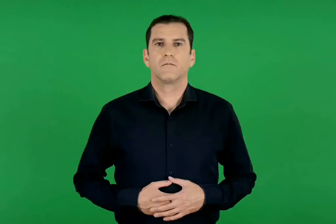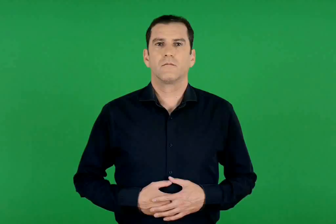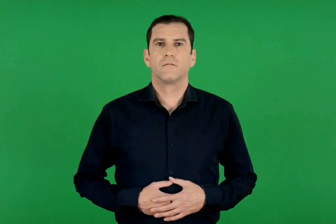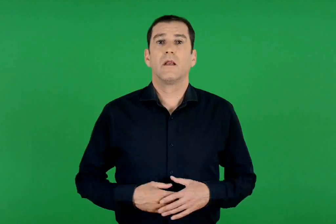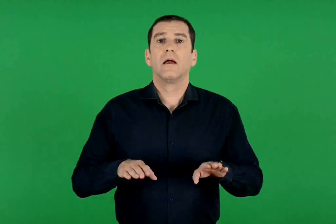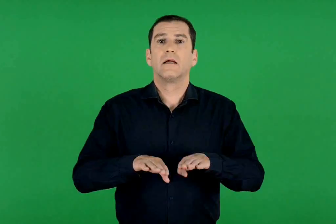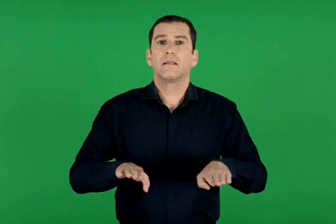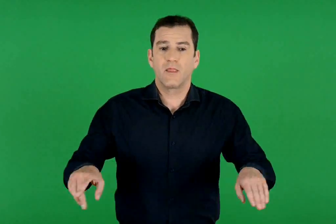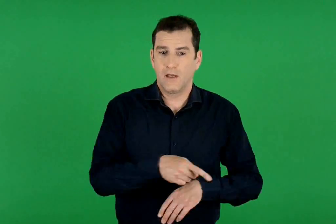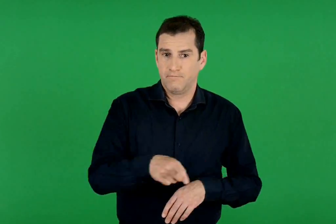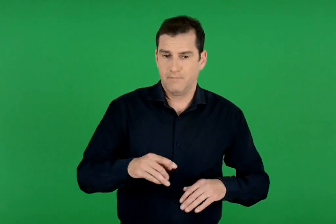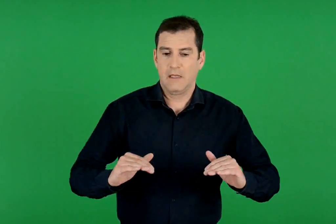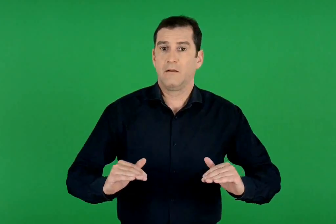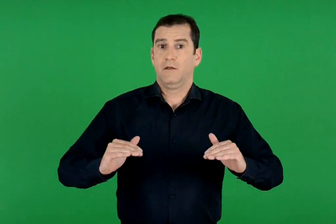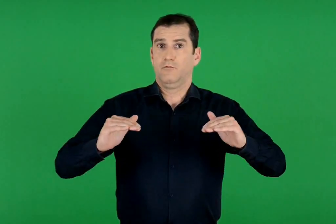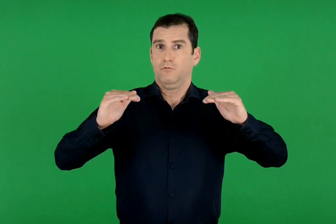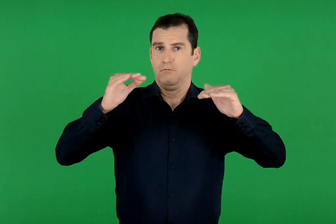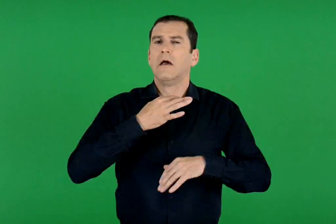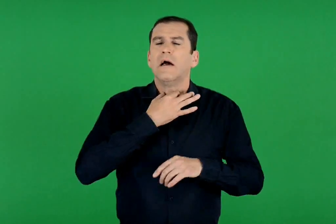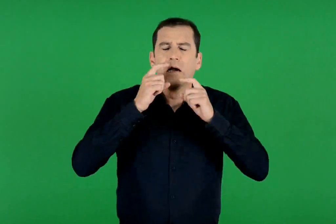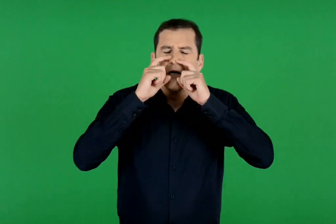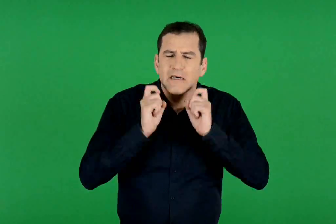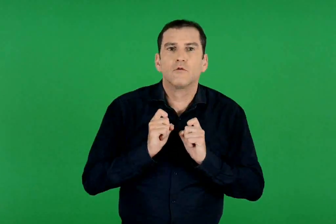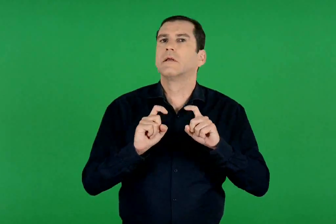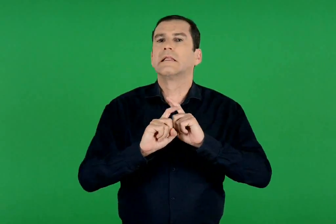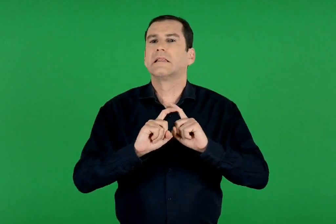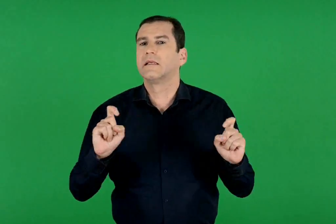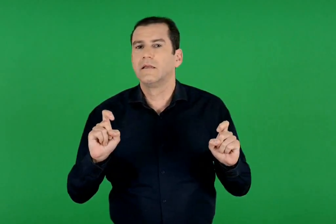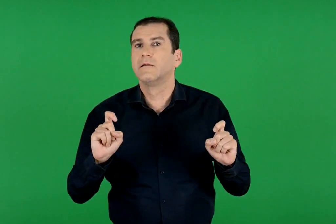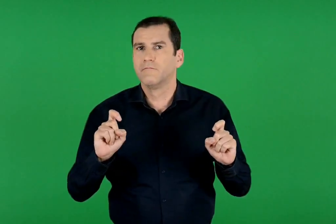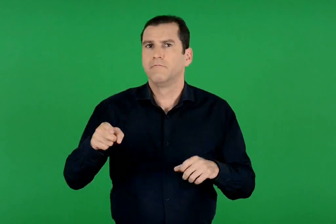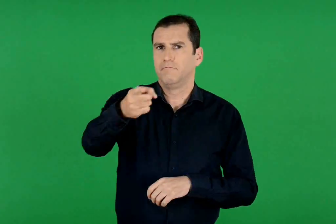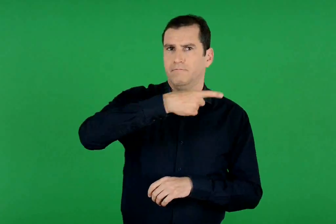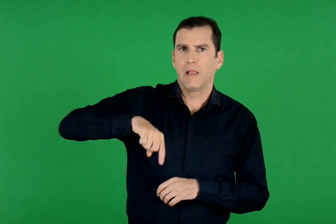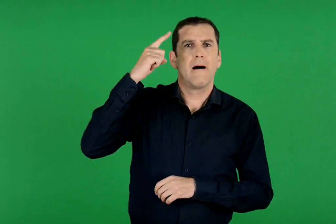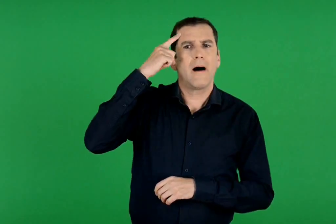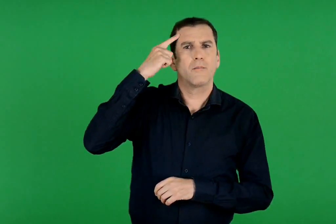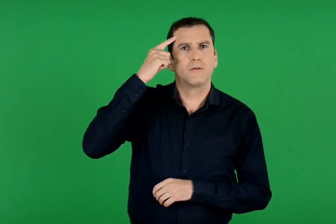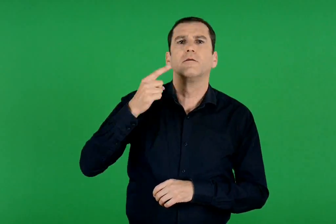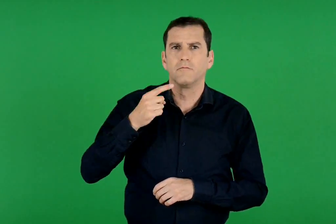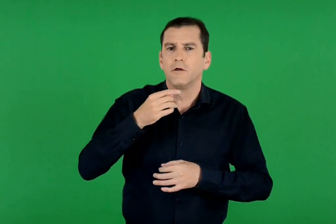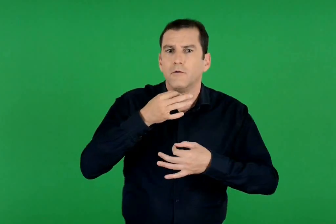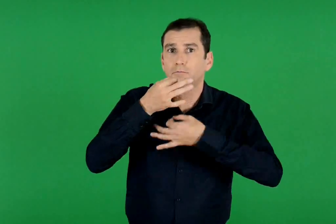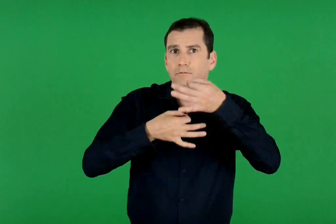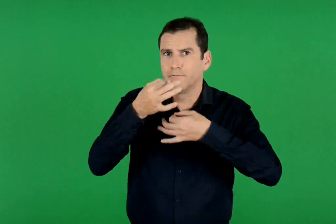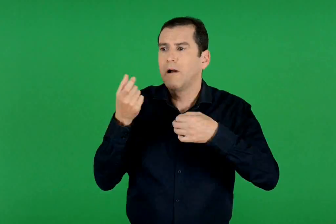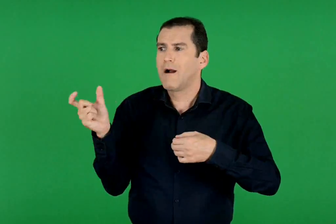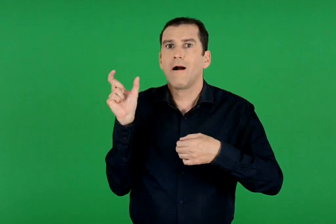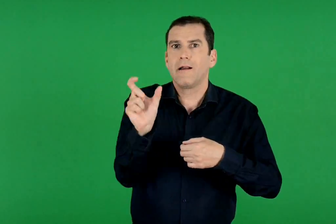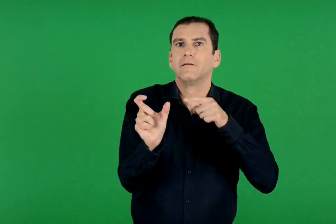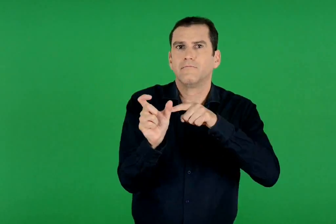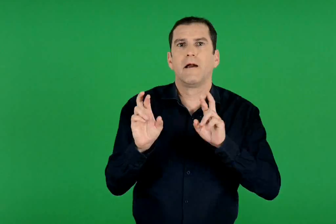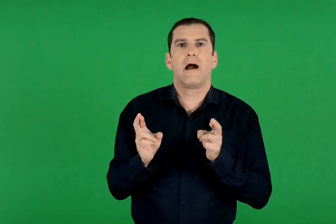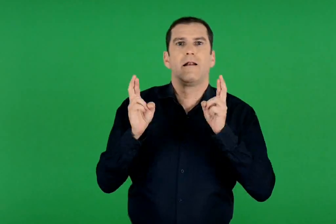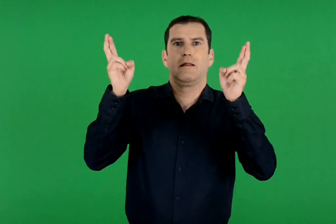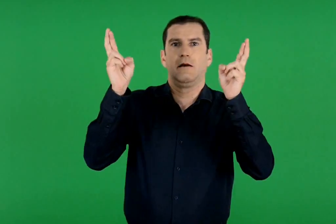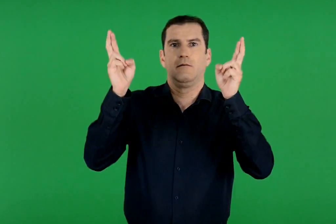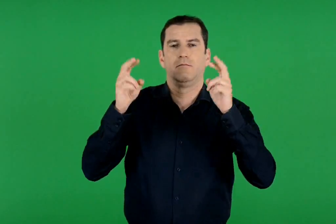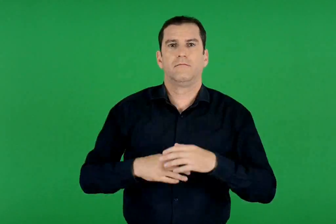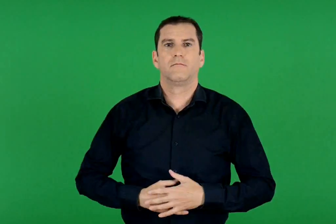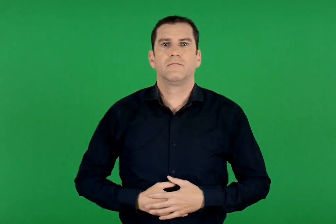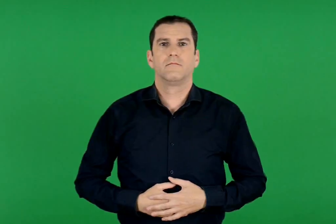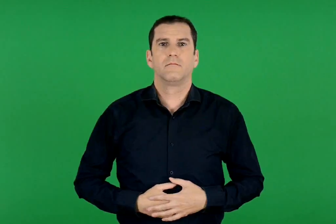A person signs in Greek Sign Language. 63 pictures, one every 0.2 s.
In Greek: τι χρειάζονται τα παιδιά για να μεγαλώσουν ; δικαιολογούμε τις απόψεις μας χρησιμοποιώντας και τη λέξη ενέργεια
